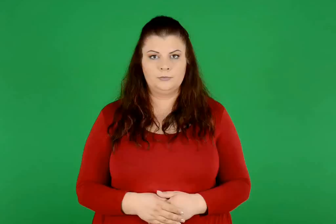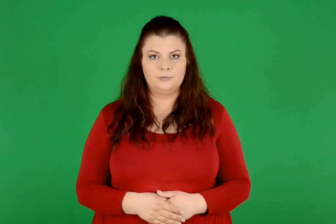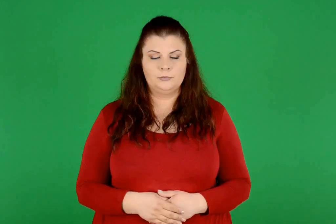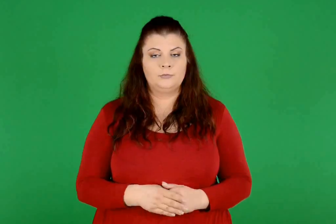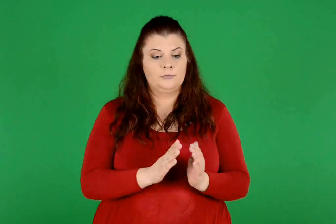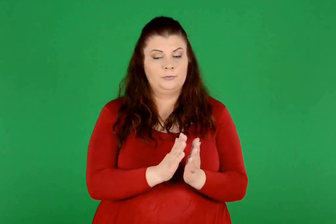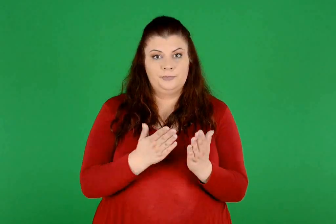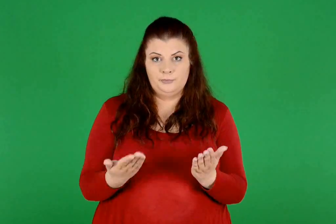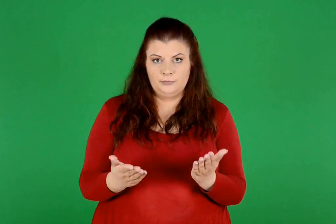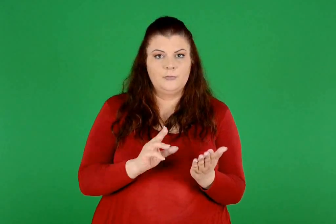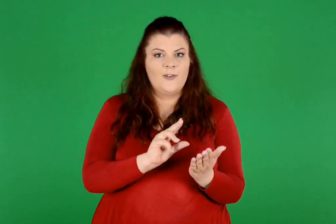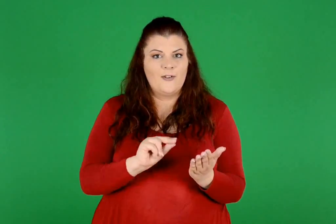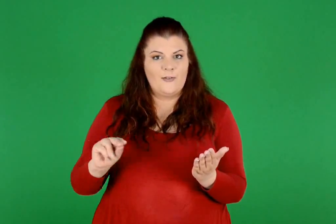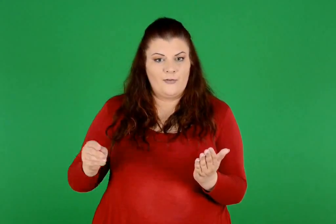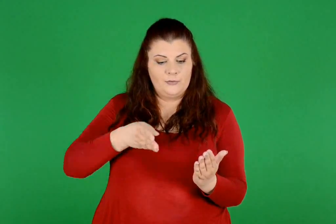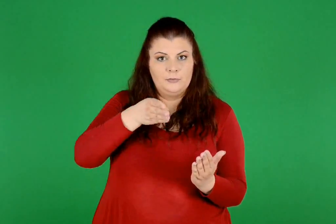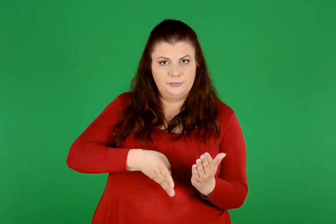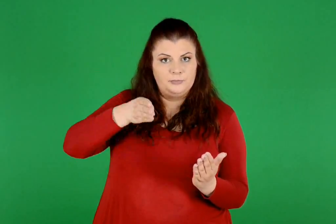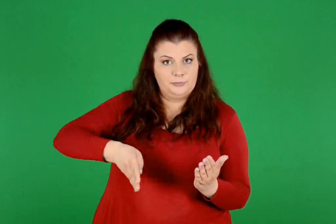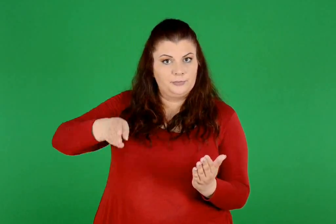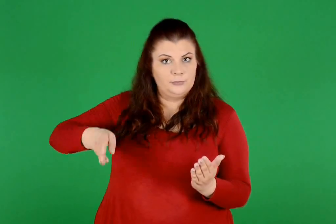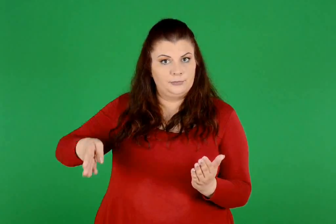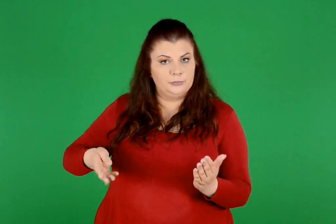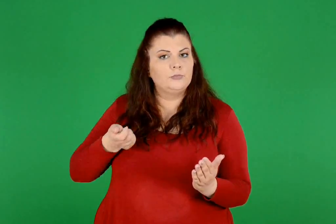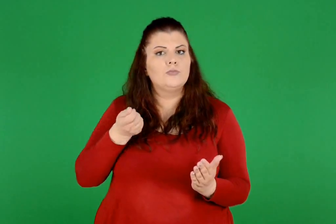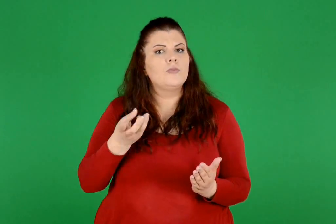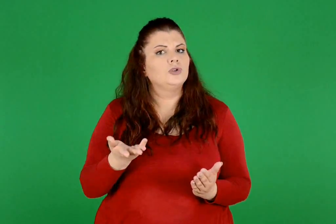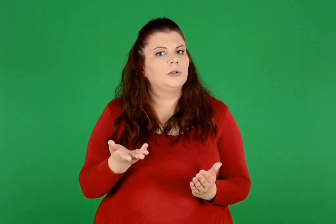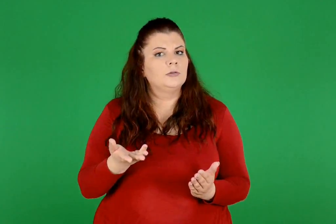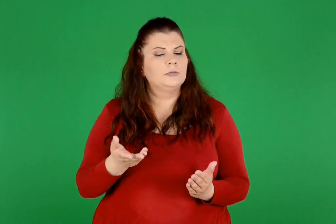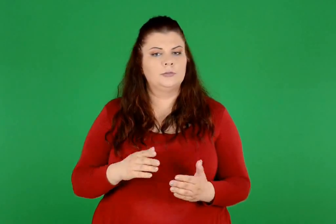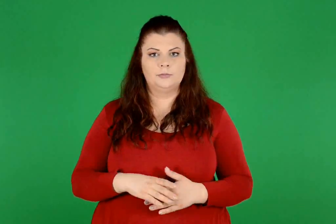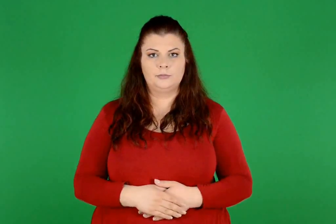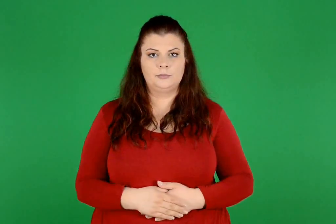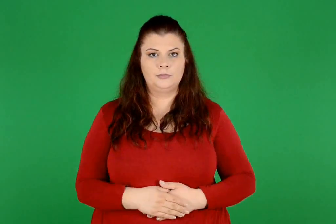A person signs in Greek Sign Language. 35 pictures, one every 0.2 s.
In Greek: πόσα ίσα μέρη χωρίζουμε ;
